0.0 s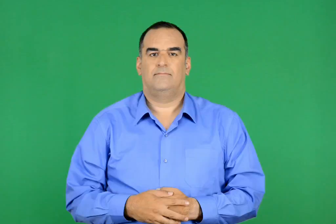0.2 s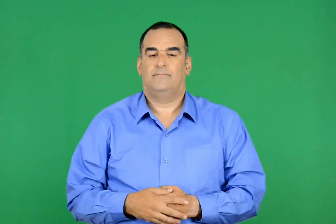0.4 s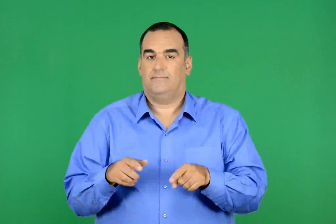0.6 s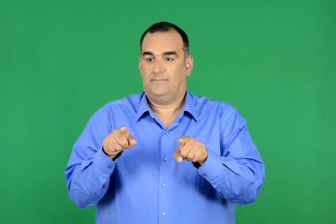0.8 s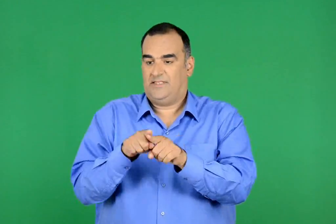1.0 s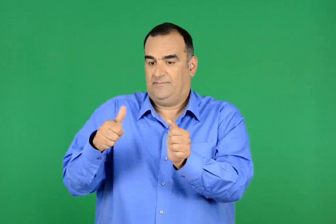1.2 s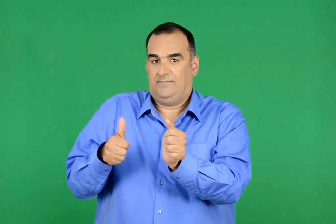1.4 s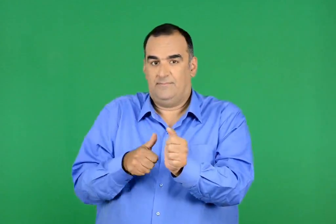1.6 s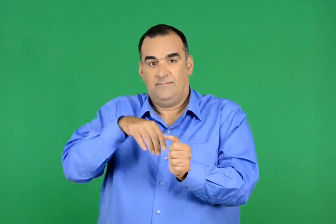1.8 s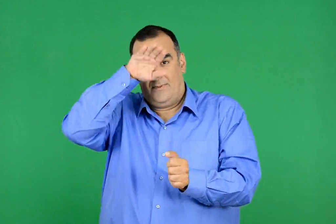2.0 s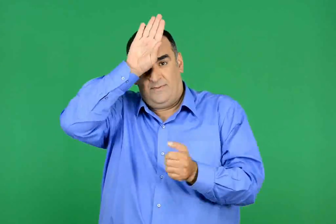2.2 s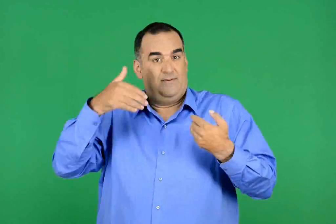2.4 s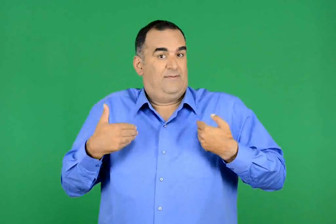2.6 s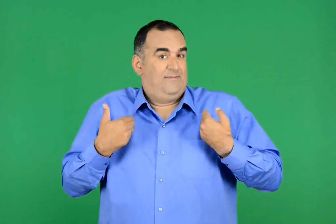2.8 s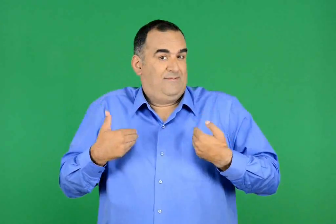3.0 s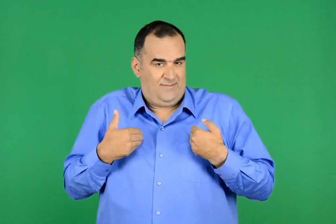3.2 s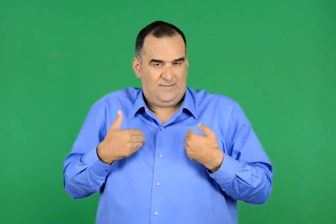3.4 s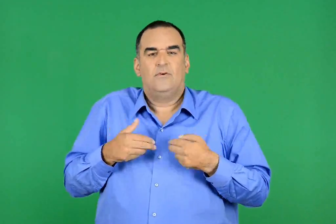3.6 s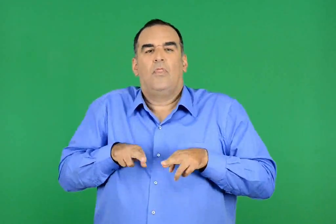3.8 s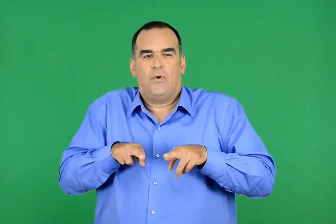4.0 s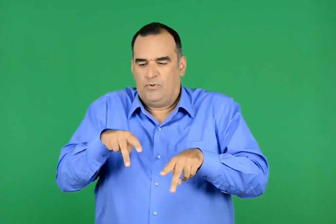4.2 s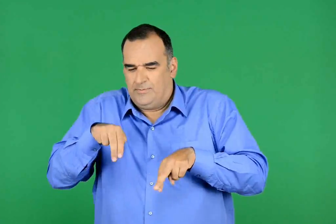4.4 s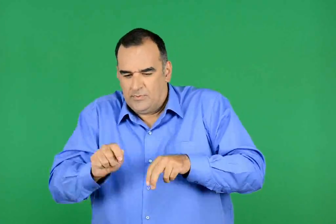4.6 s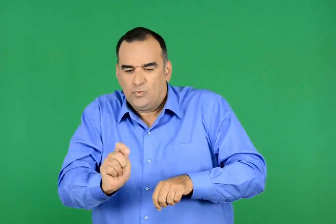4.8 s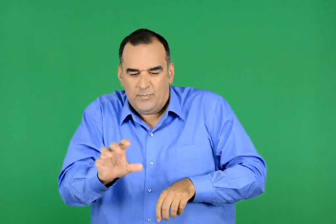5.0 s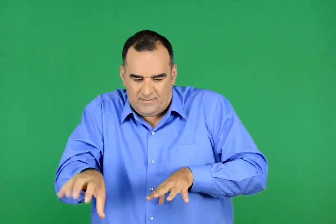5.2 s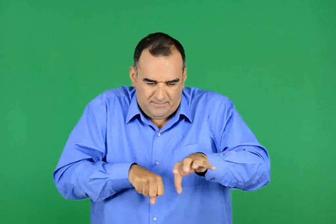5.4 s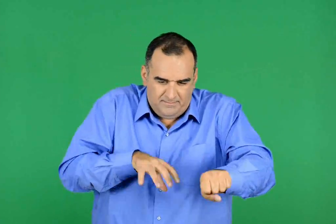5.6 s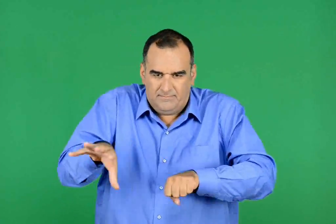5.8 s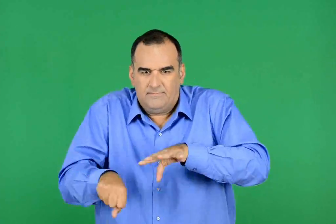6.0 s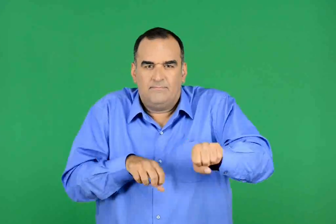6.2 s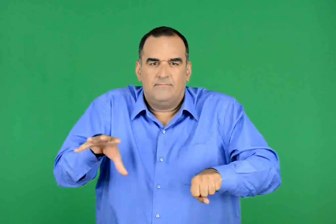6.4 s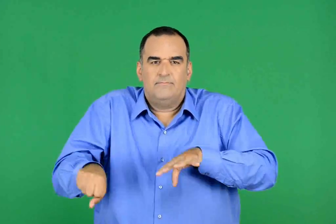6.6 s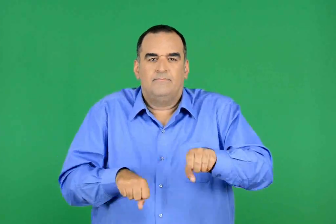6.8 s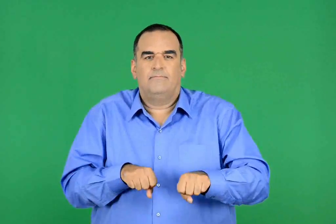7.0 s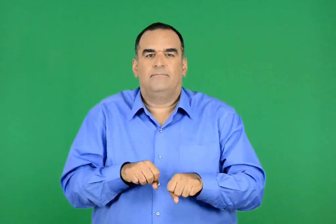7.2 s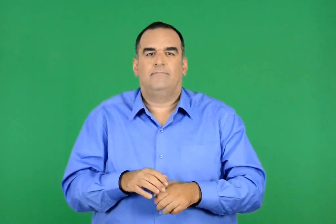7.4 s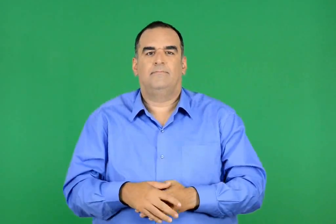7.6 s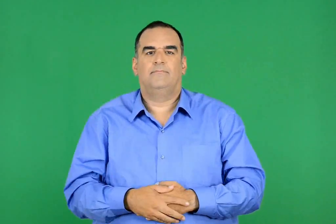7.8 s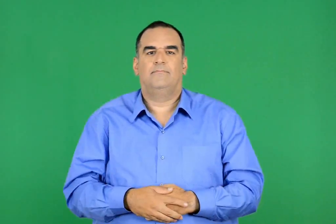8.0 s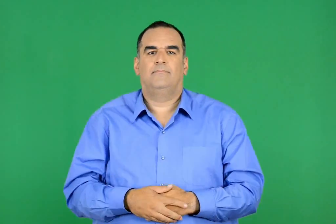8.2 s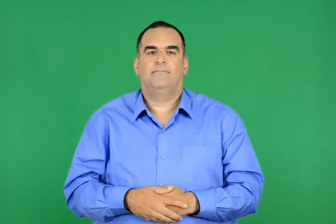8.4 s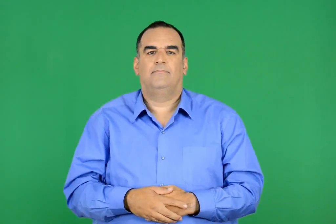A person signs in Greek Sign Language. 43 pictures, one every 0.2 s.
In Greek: μαζί µε τον αχώριστο φίλο του τον πρίγκιπα έχουν ξεχυθεί στους δρόμους και µαζεύουν τα σκουπίδια
